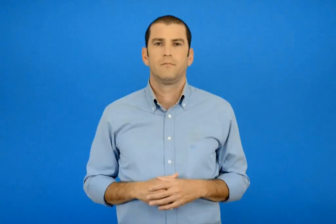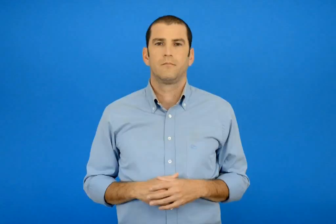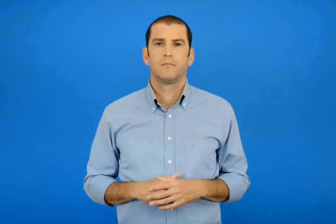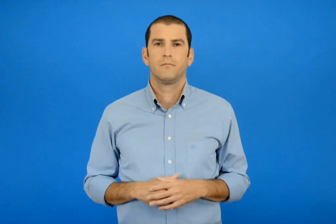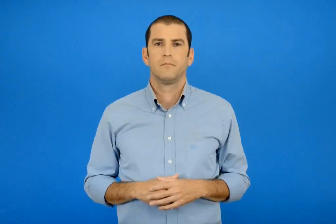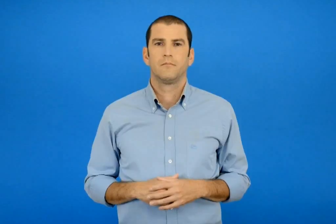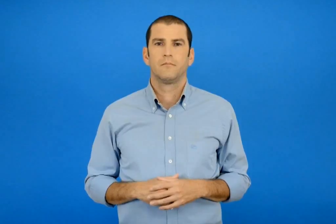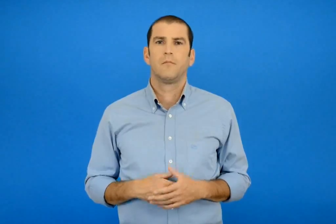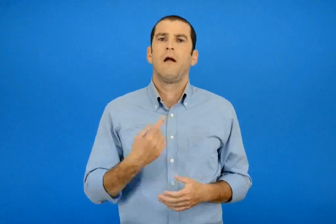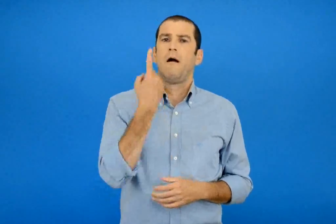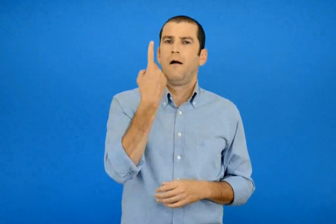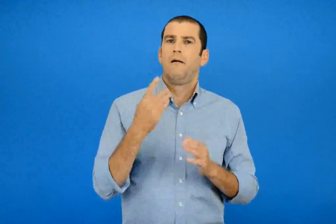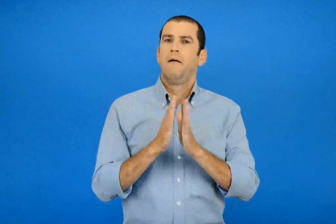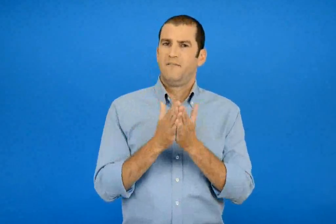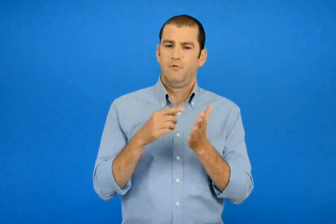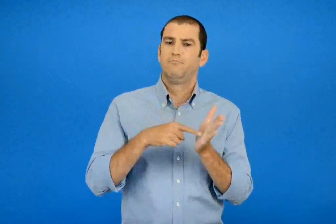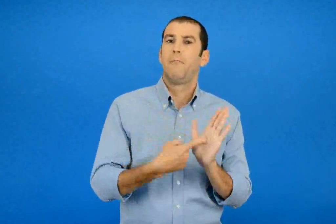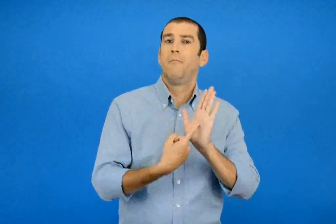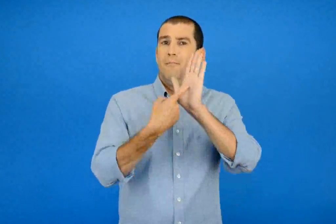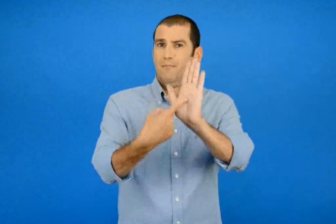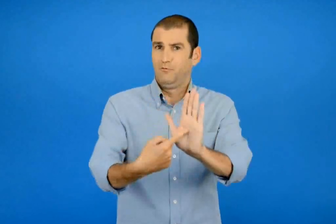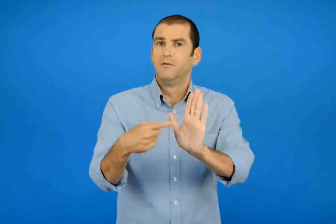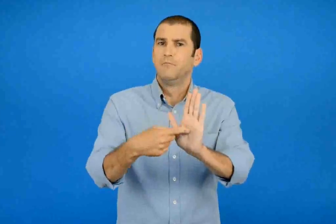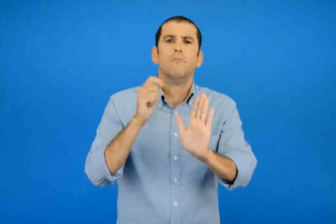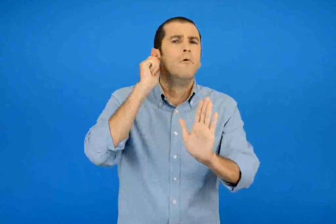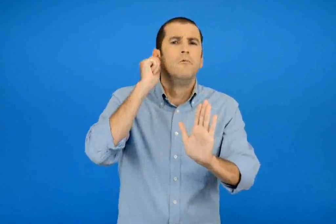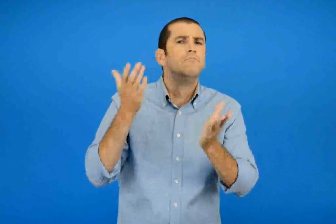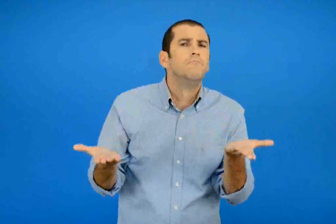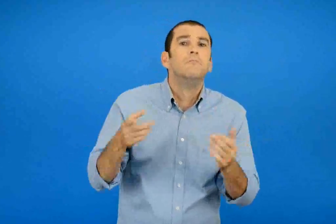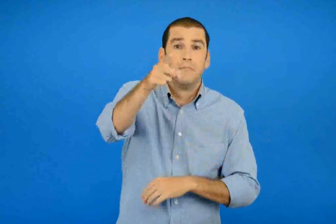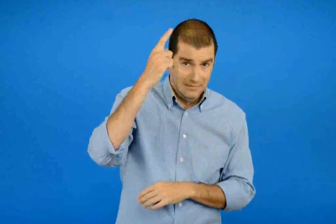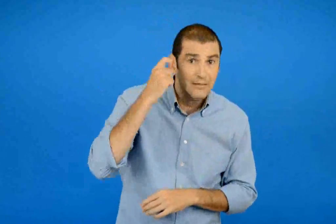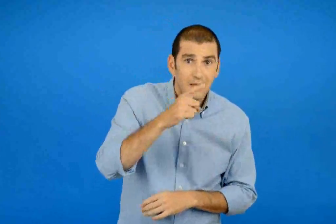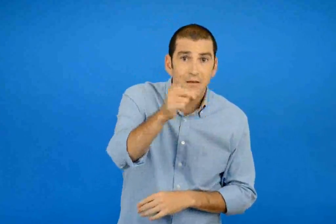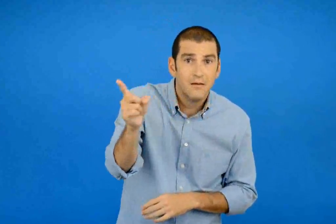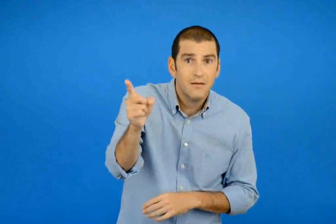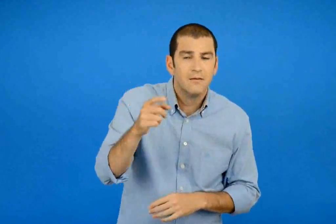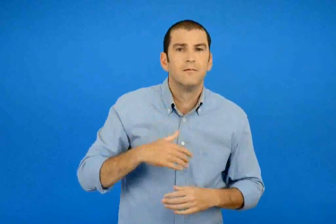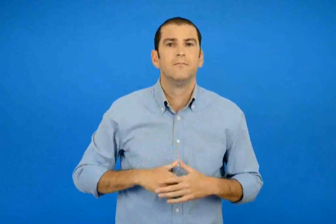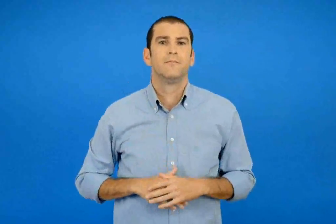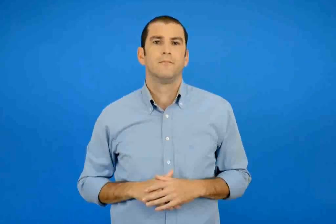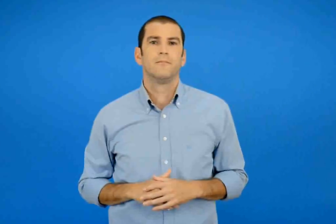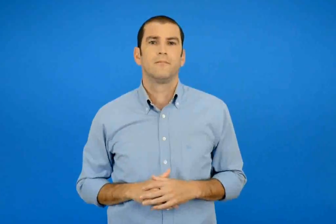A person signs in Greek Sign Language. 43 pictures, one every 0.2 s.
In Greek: ξέρεις πως λέγεται η παρουσίαση ενός βιβλίου ;
